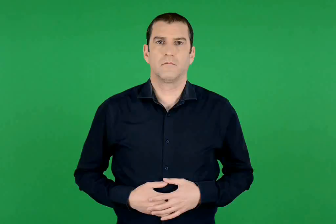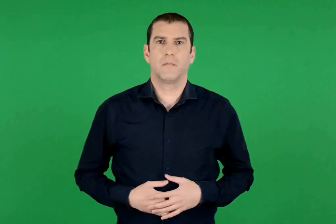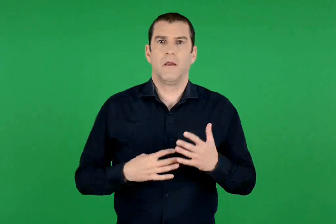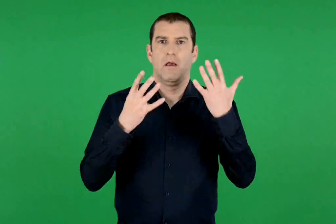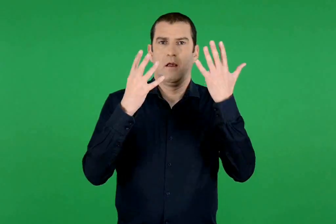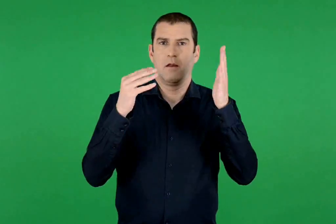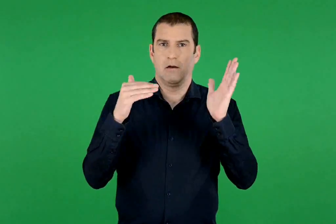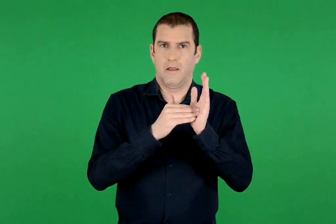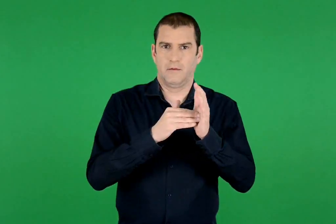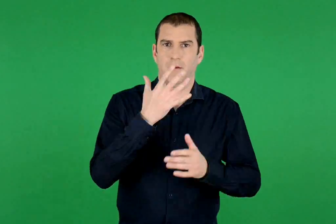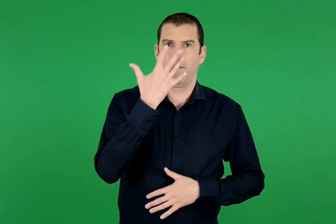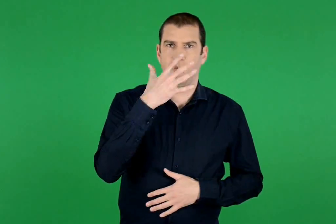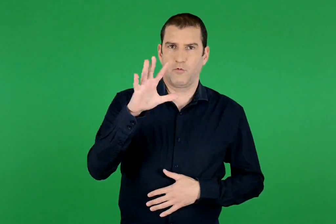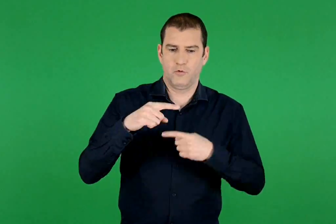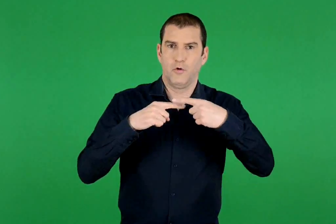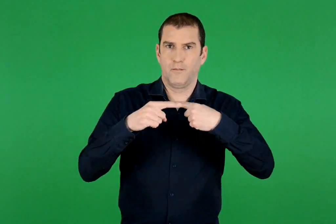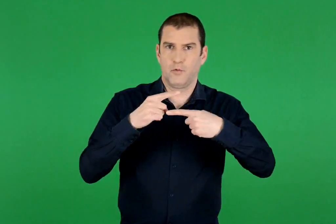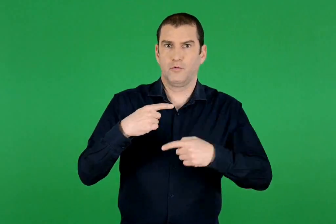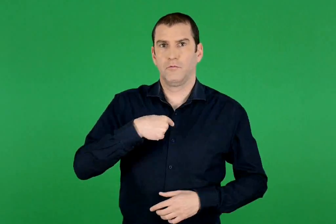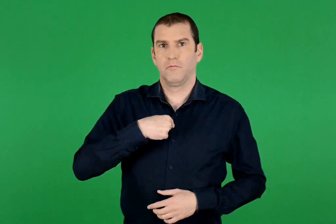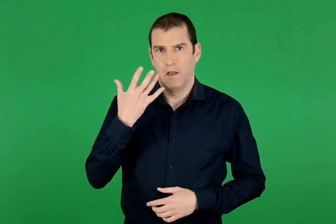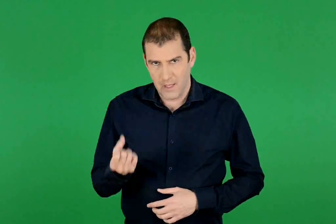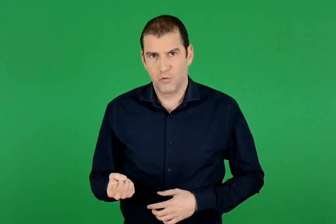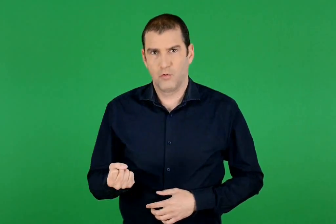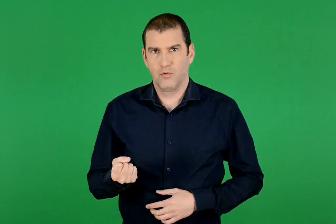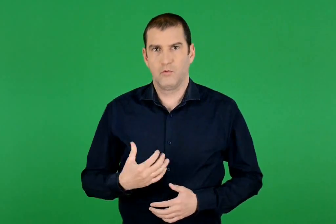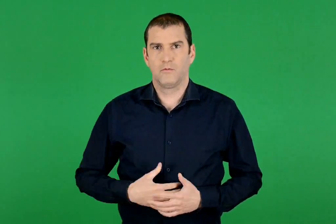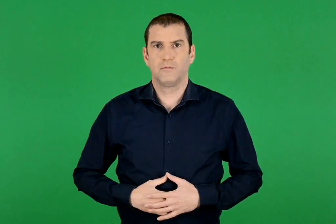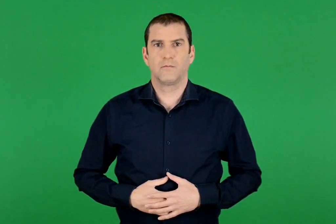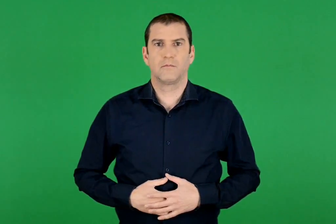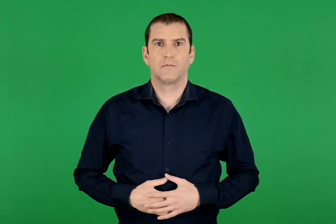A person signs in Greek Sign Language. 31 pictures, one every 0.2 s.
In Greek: έχω 9.500 πόντους
